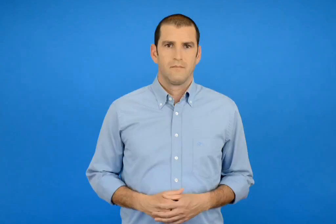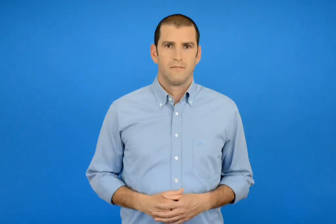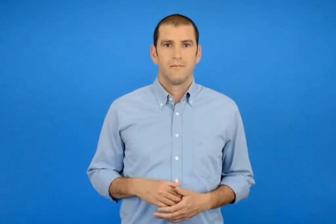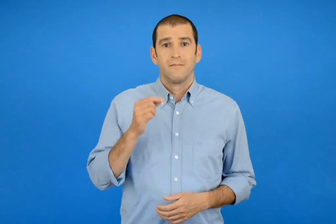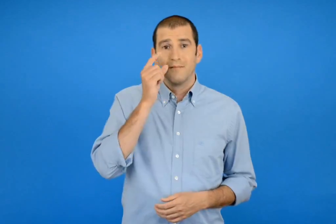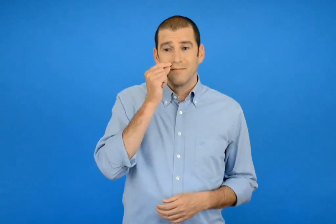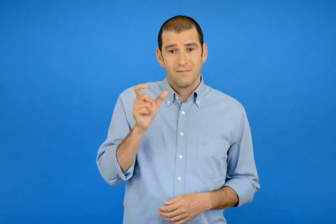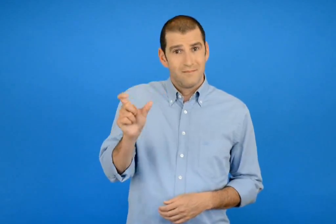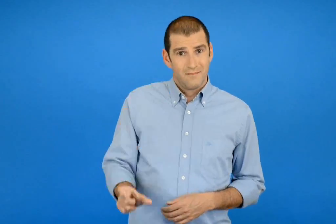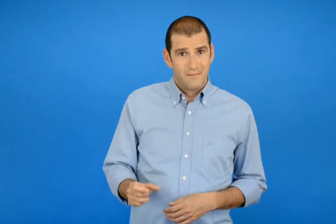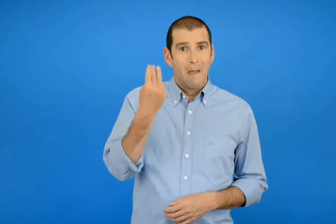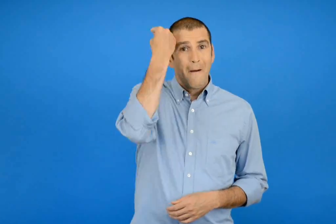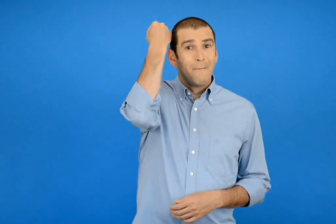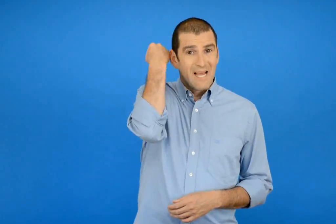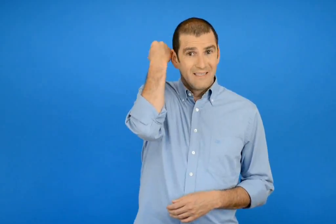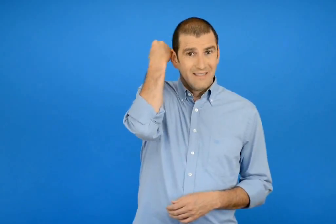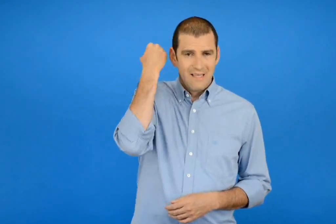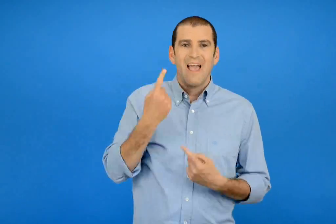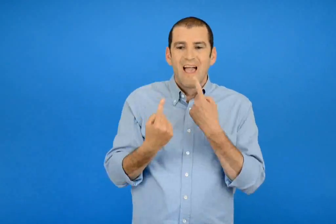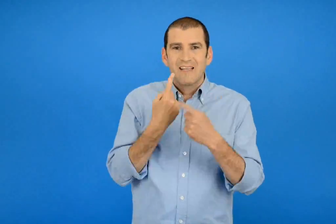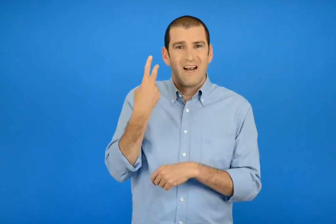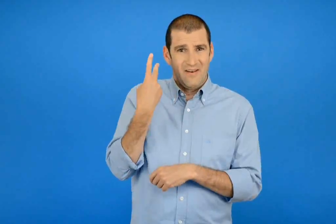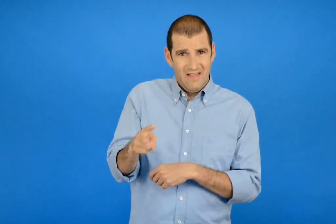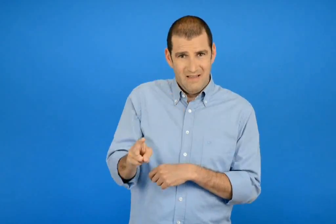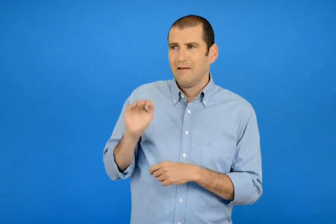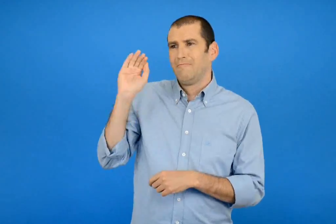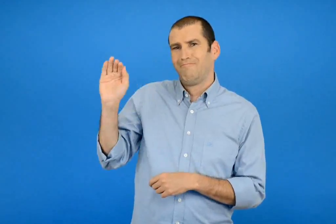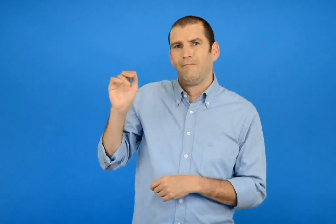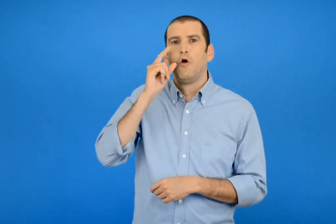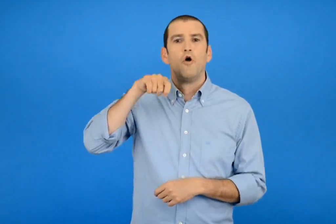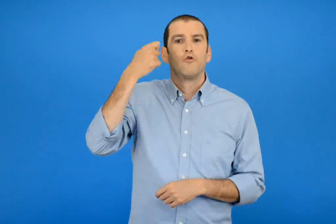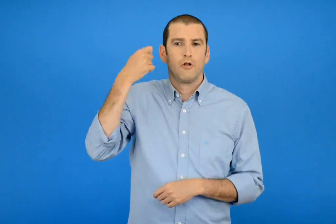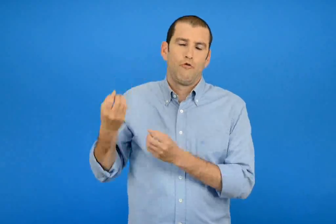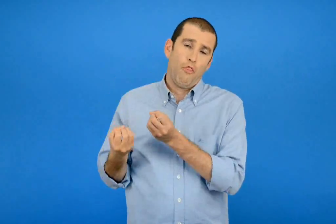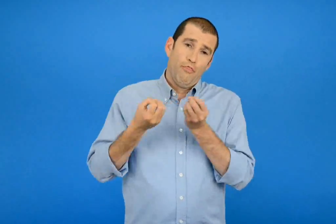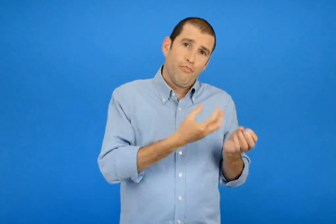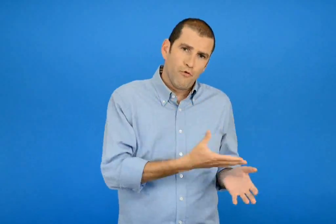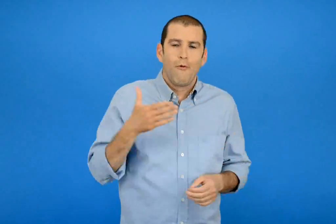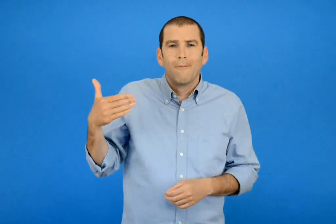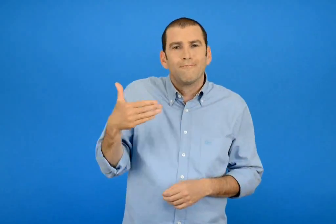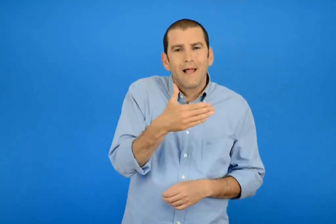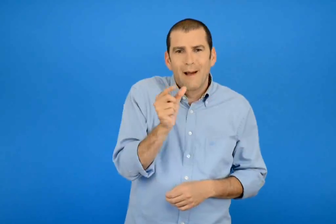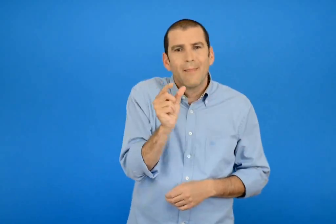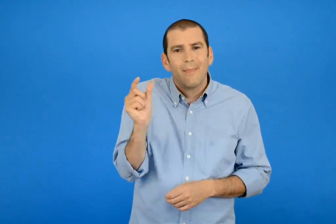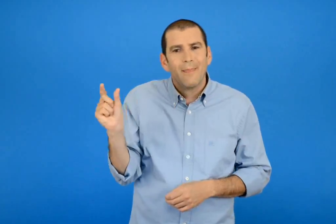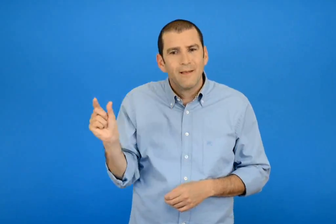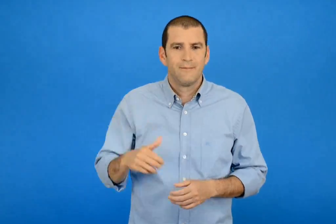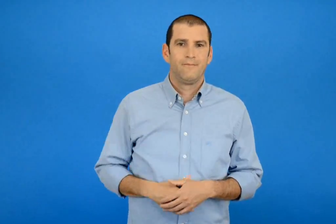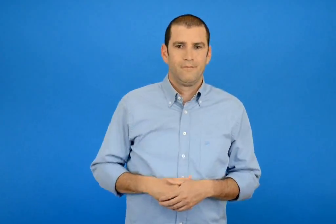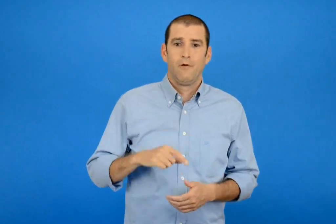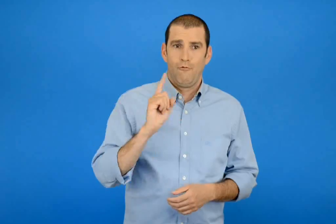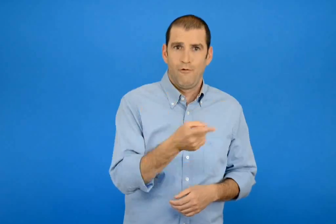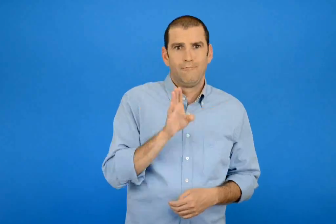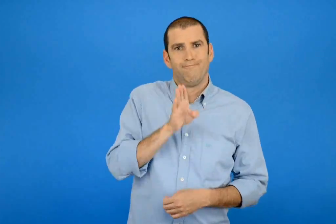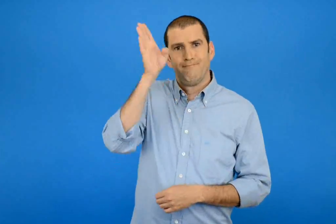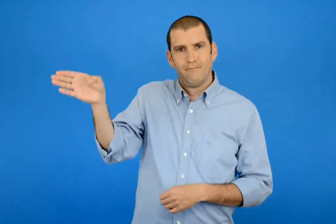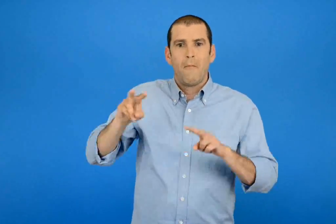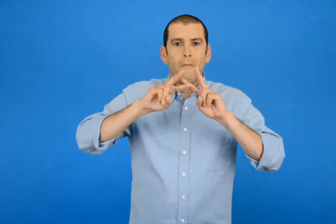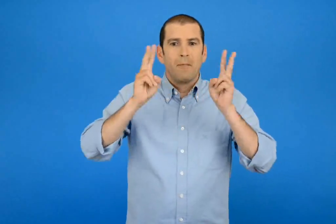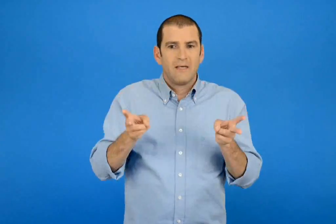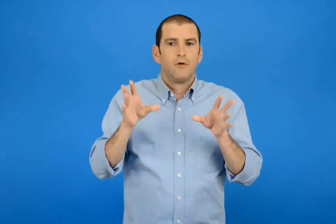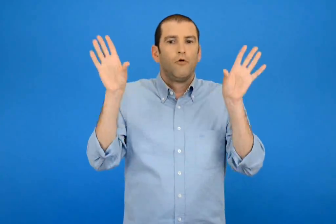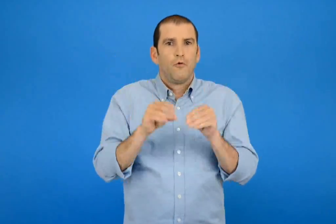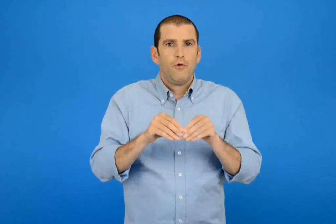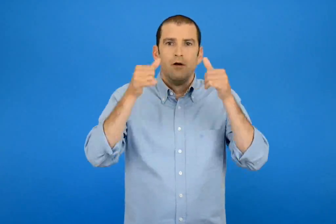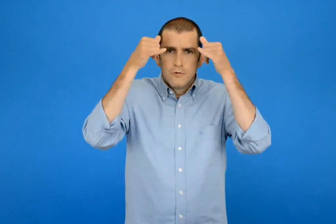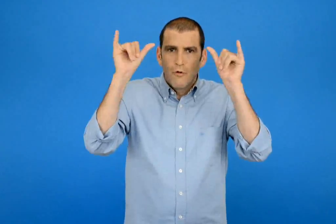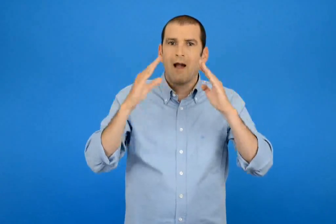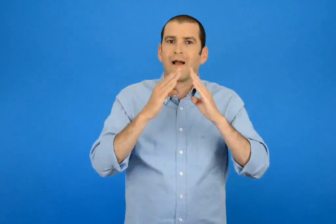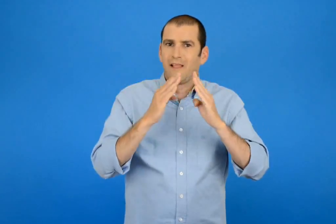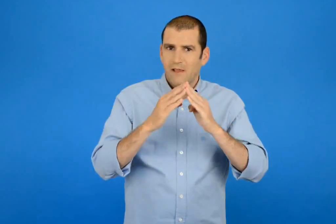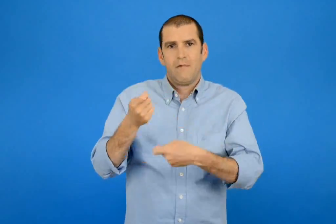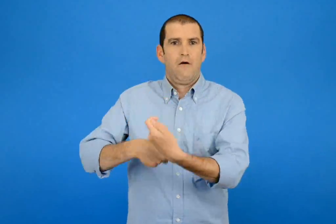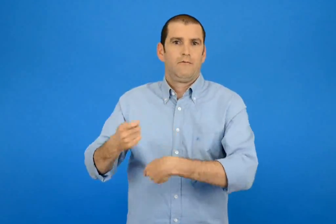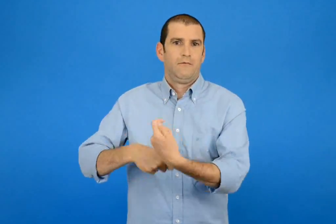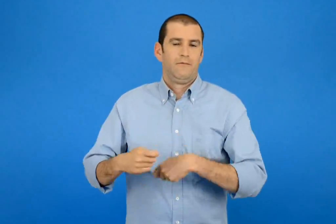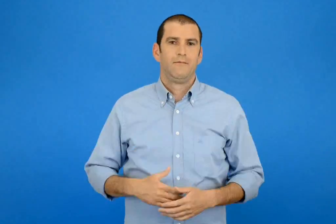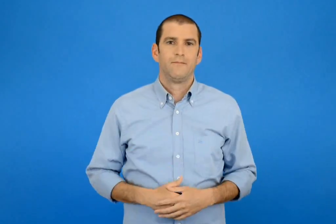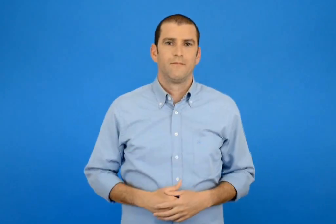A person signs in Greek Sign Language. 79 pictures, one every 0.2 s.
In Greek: ο μιχάλης ζήτησε από τους γονείς του ως δώρο για τα γενέθλια του ψαράκια πήγαν μαζί να τα αγοράσουν στο κατάστημα με τα κατοικίδια ζώα
